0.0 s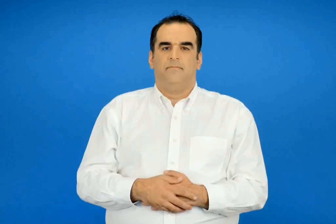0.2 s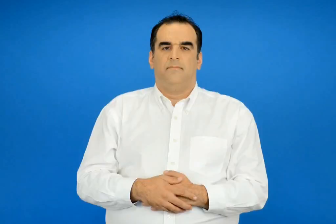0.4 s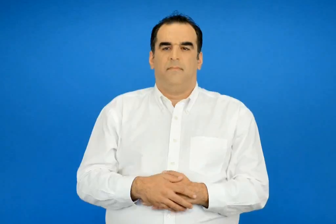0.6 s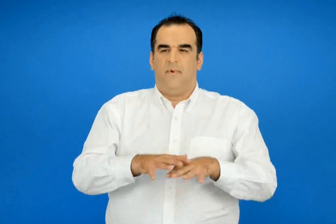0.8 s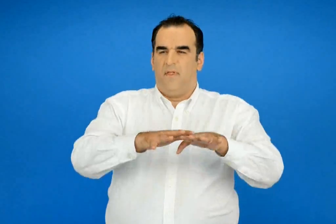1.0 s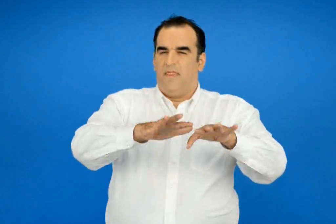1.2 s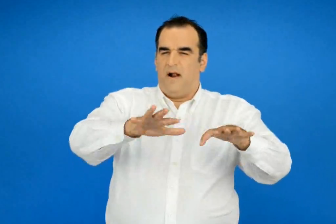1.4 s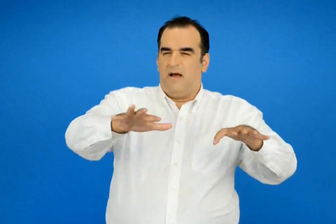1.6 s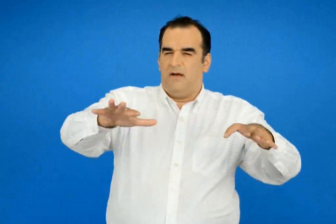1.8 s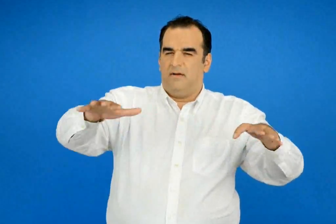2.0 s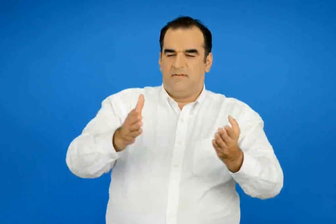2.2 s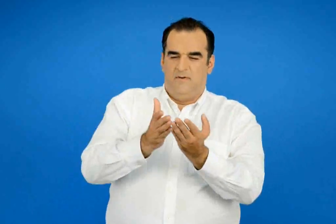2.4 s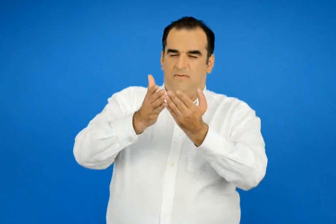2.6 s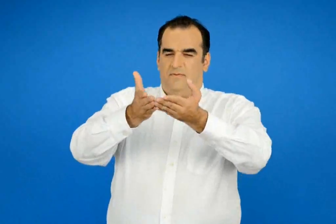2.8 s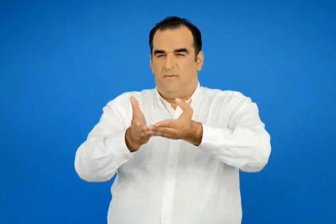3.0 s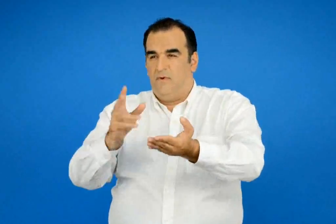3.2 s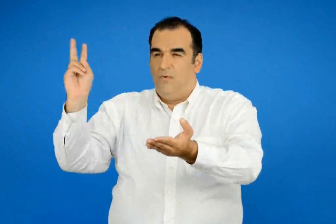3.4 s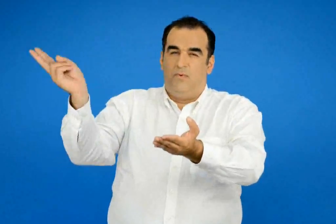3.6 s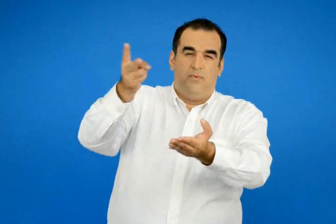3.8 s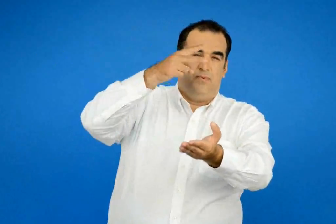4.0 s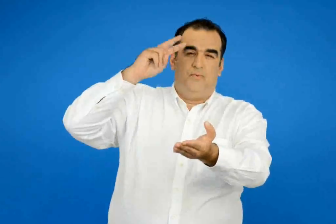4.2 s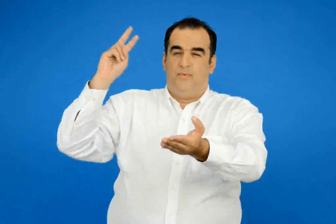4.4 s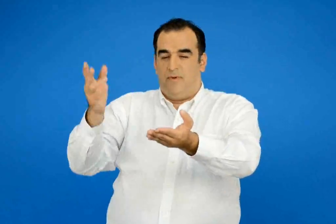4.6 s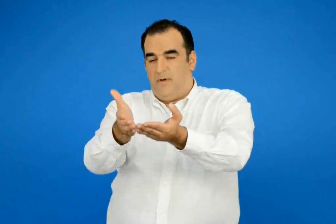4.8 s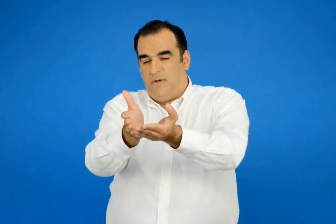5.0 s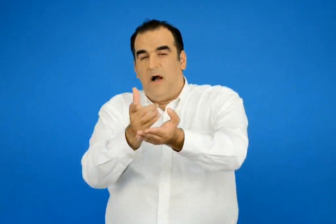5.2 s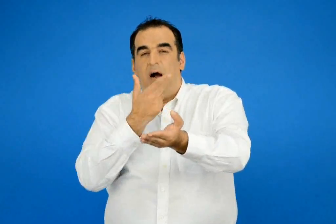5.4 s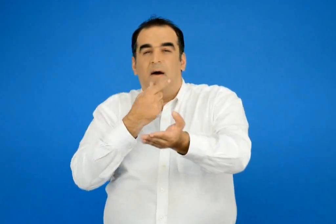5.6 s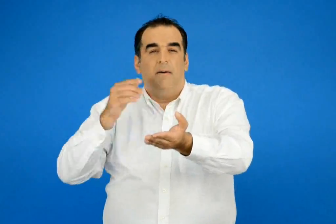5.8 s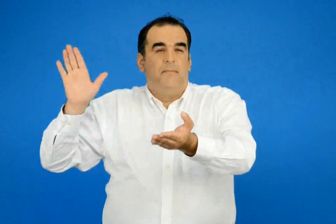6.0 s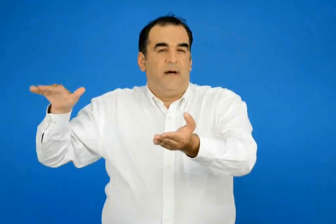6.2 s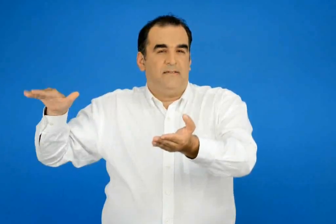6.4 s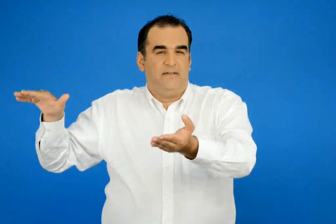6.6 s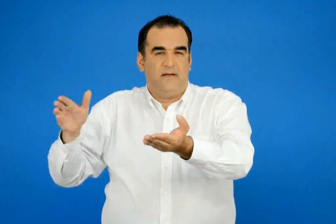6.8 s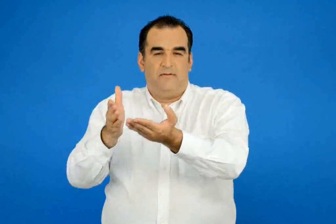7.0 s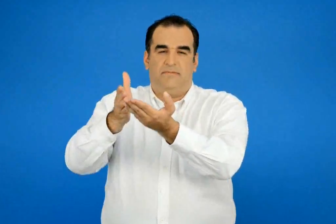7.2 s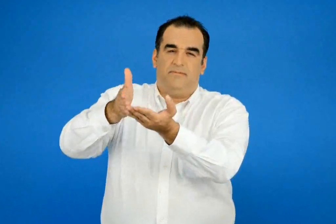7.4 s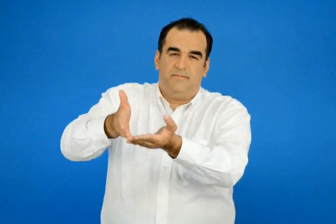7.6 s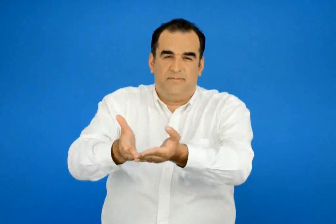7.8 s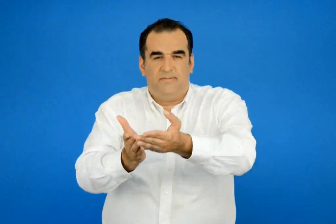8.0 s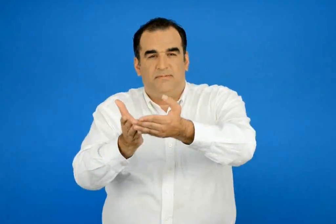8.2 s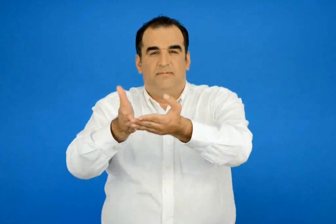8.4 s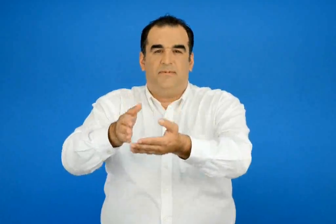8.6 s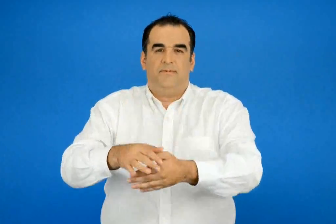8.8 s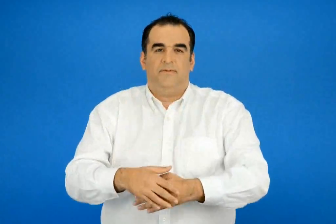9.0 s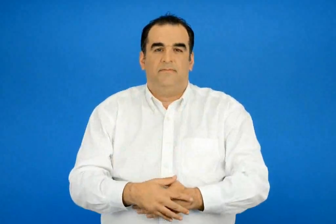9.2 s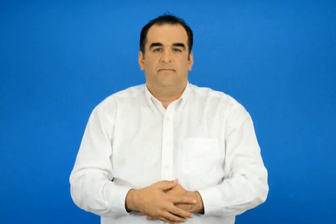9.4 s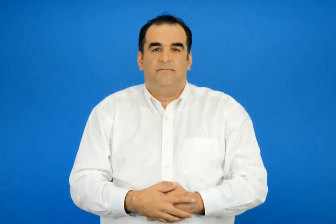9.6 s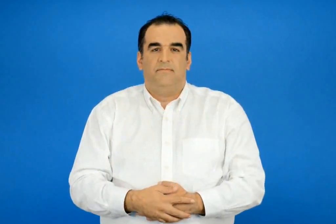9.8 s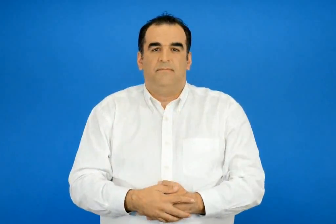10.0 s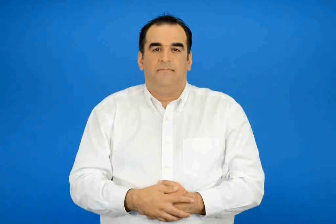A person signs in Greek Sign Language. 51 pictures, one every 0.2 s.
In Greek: μες στης θάλασσας τα αγέρι κάθε βάρκα περιστέρι
